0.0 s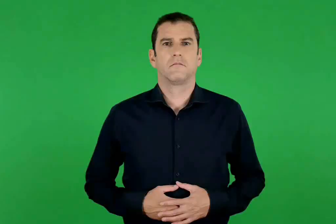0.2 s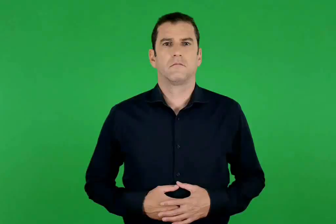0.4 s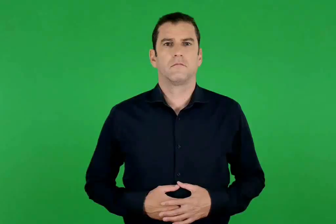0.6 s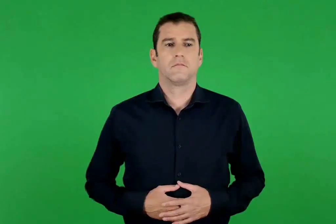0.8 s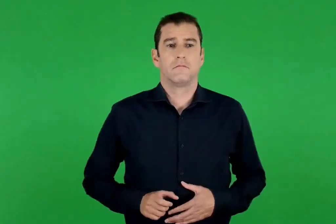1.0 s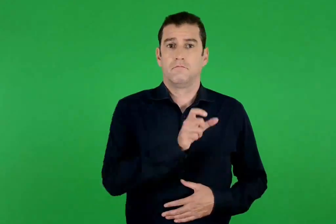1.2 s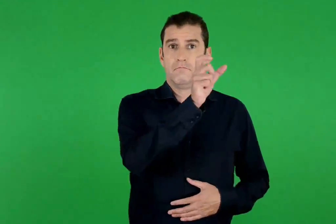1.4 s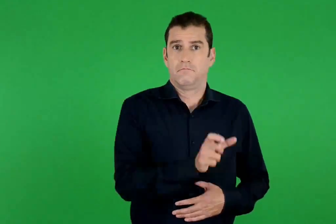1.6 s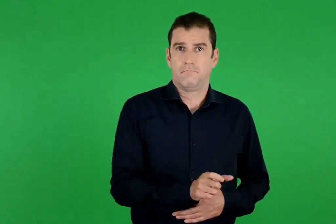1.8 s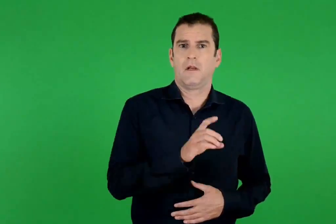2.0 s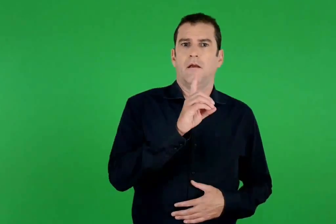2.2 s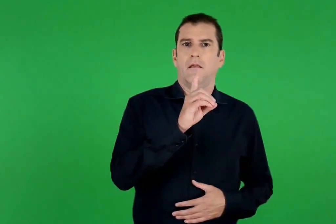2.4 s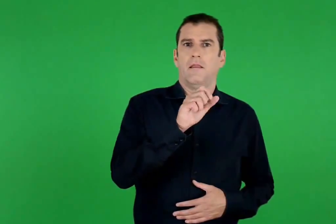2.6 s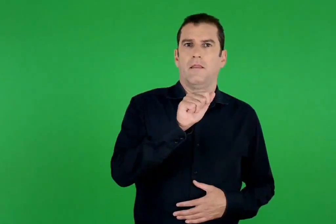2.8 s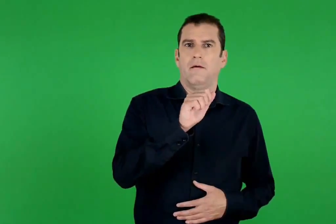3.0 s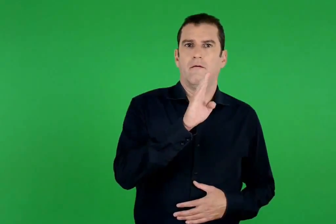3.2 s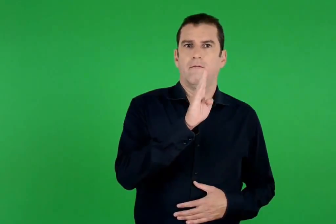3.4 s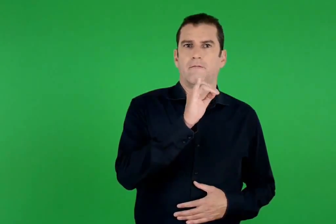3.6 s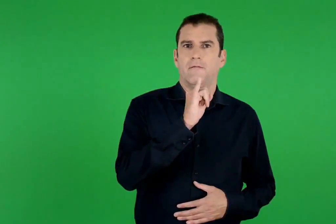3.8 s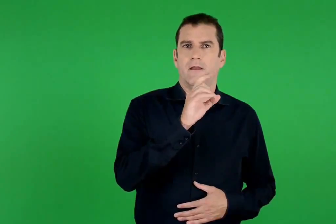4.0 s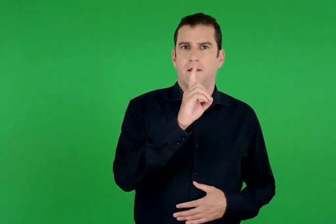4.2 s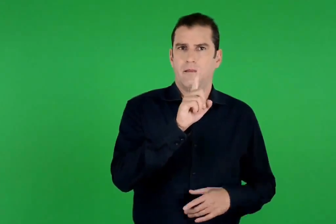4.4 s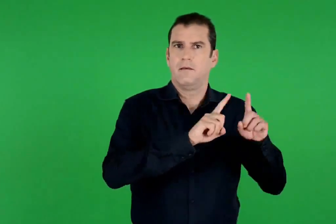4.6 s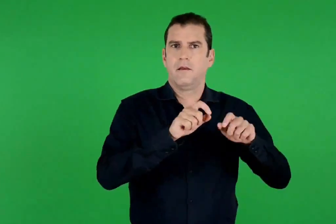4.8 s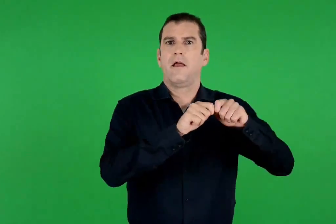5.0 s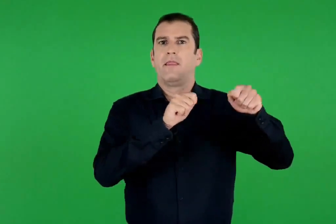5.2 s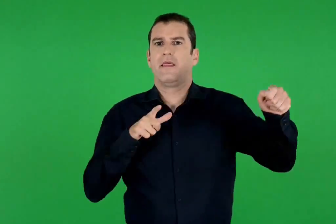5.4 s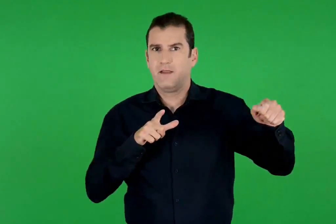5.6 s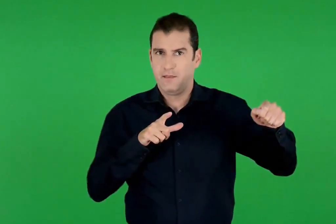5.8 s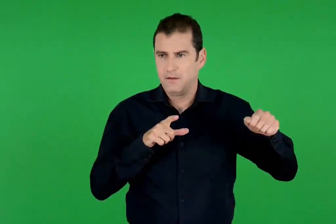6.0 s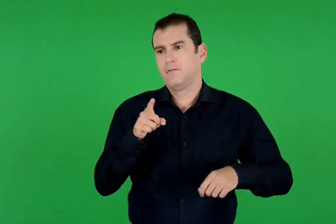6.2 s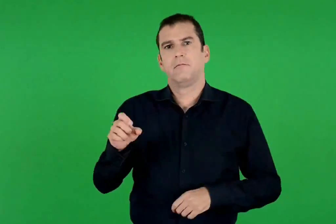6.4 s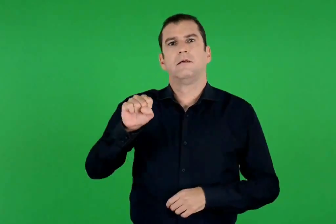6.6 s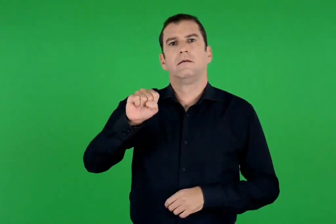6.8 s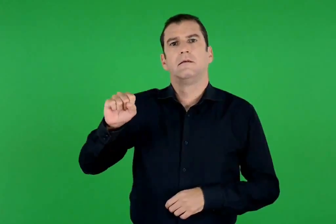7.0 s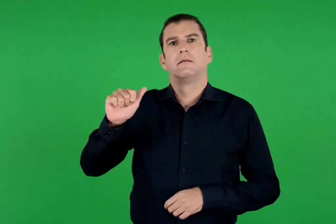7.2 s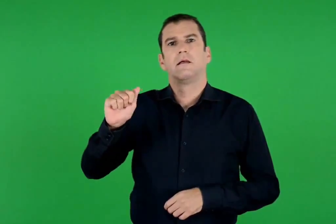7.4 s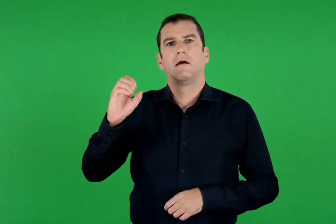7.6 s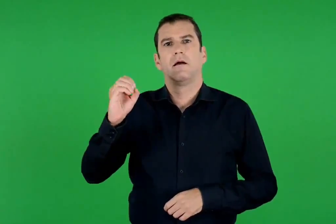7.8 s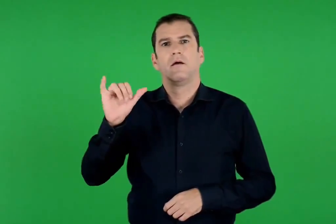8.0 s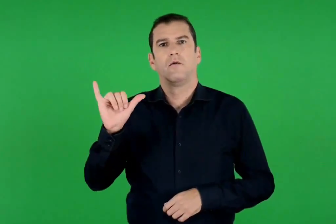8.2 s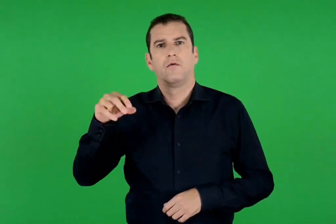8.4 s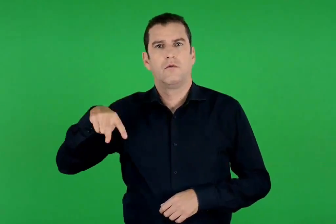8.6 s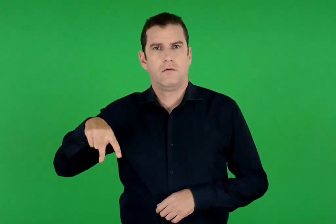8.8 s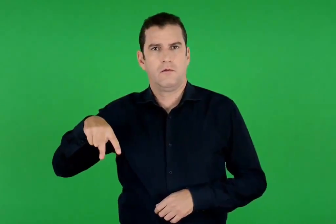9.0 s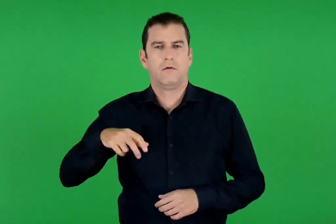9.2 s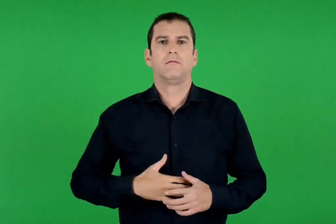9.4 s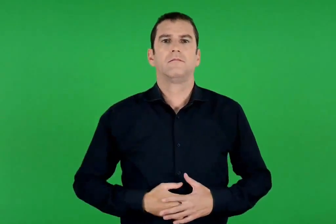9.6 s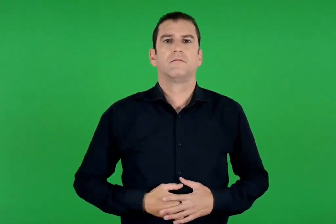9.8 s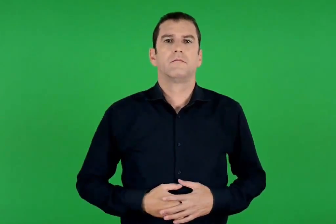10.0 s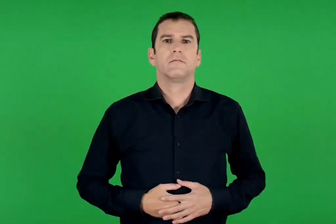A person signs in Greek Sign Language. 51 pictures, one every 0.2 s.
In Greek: δαβίδ και σαούλ
